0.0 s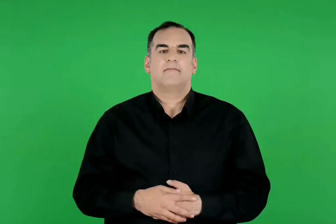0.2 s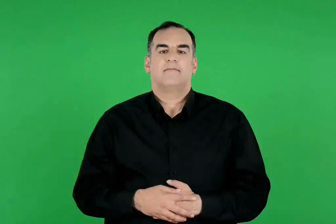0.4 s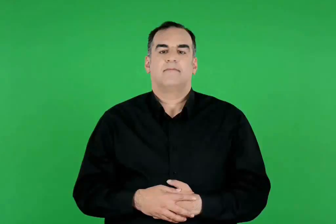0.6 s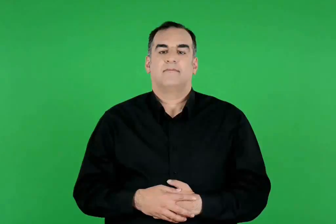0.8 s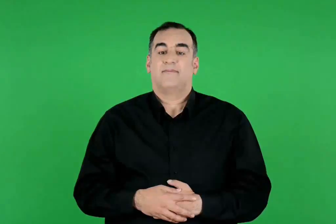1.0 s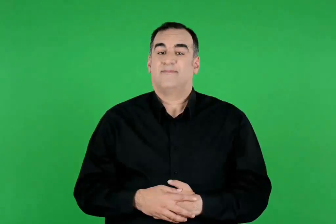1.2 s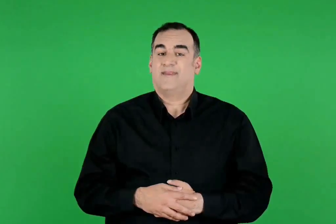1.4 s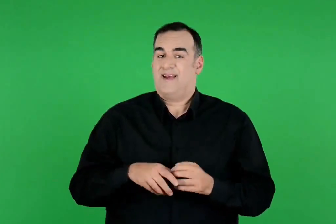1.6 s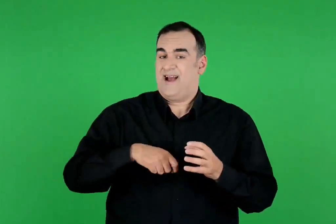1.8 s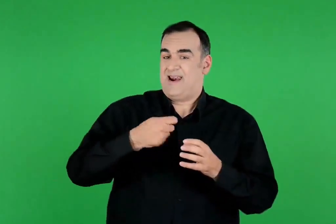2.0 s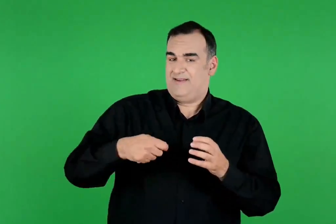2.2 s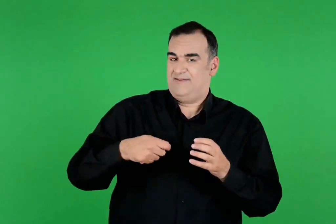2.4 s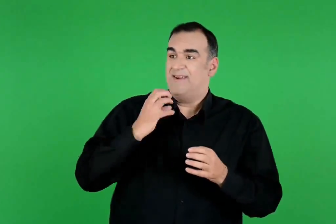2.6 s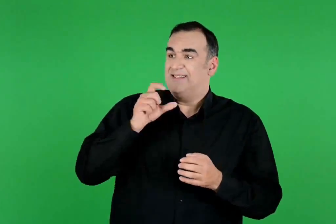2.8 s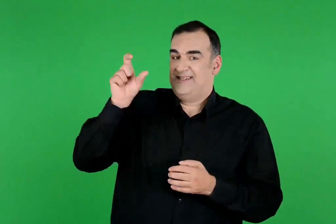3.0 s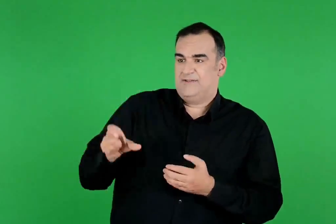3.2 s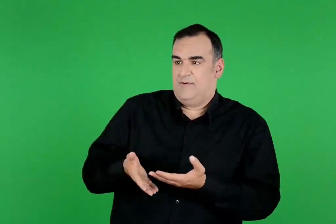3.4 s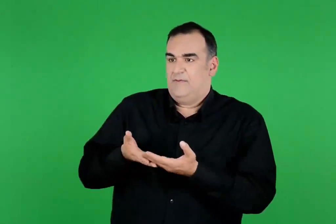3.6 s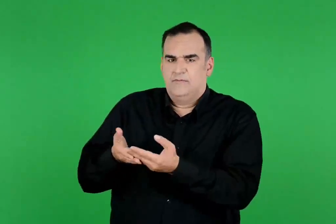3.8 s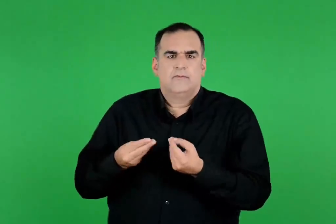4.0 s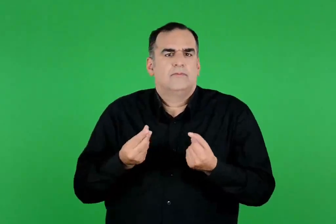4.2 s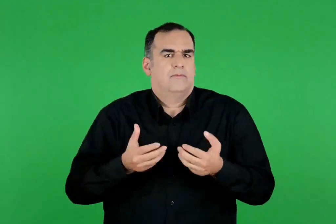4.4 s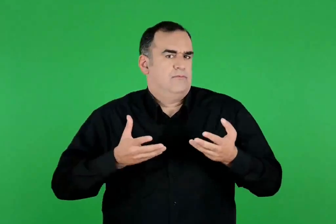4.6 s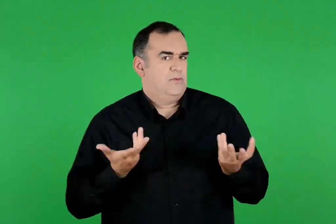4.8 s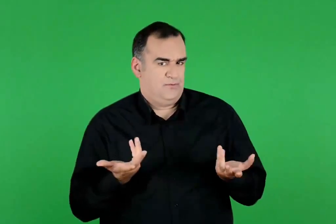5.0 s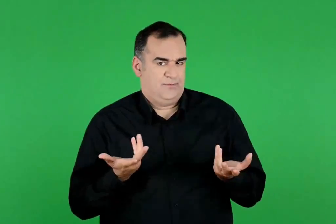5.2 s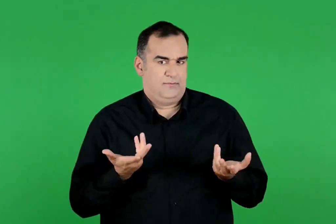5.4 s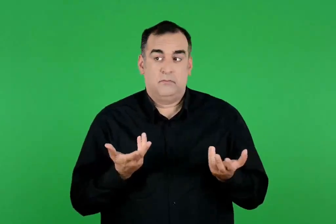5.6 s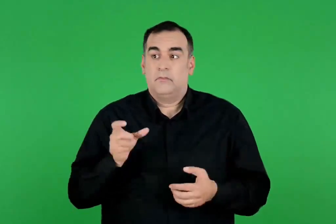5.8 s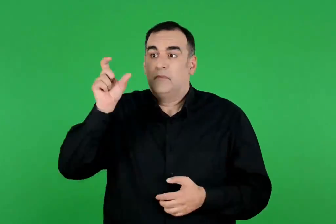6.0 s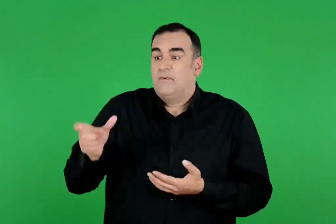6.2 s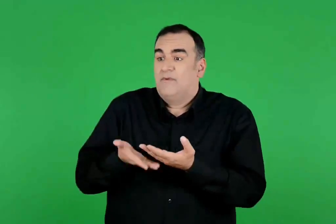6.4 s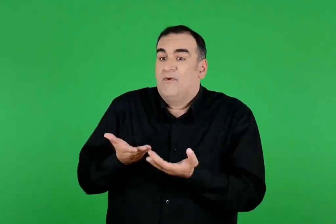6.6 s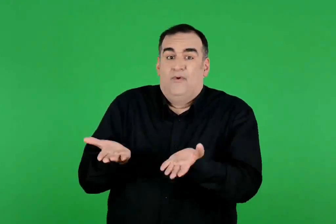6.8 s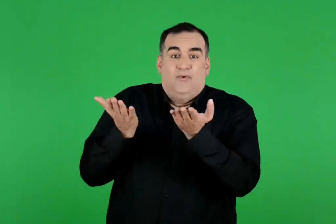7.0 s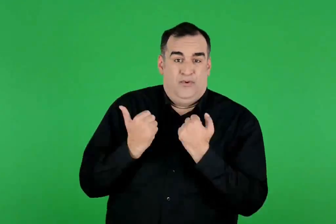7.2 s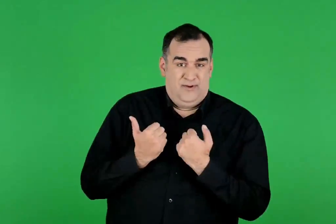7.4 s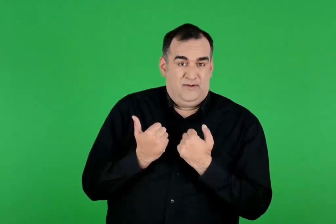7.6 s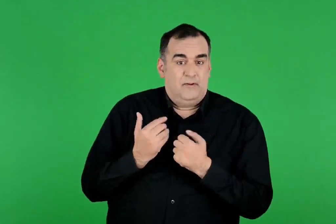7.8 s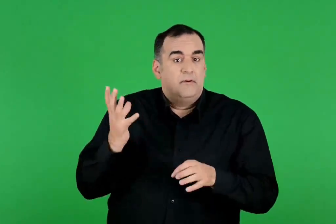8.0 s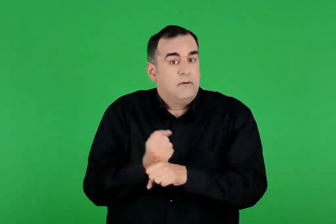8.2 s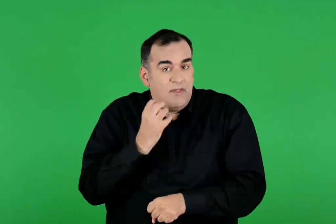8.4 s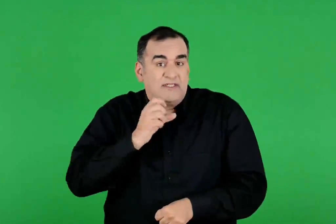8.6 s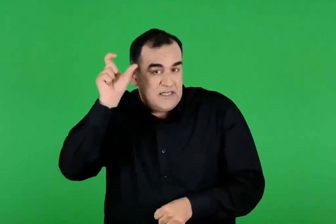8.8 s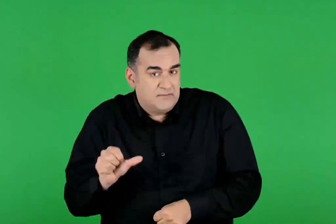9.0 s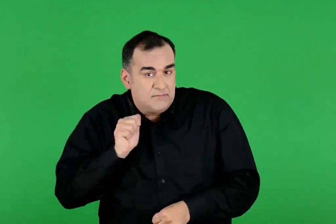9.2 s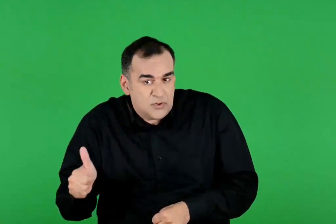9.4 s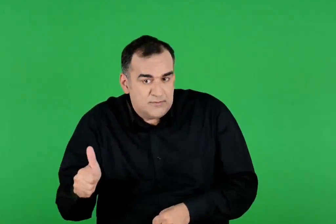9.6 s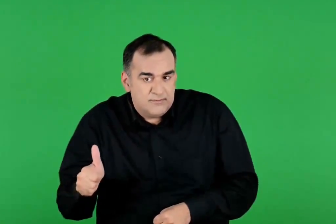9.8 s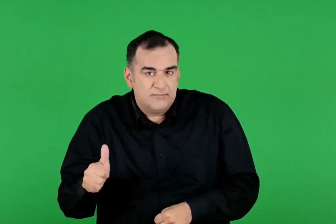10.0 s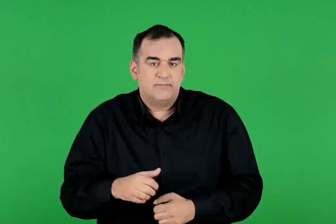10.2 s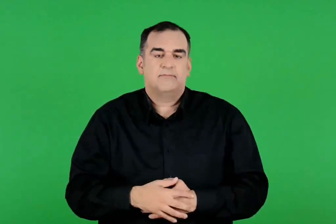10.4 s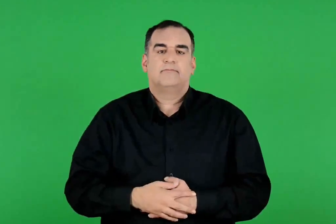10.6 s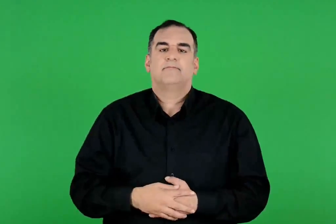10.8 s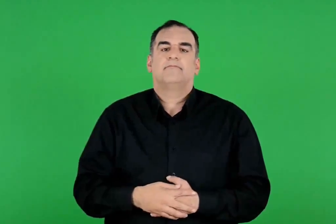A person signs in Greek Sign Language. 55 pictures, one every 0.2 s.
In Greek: με ποιο τρόπο η αριάδνη βοήθησε τον θησέα ; θα τα κατάφερνε ο θησέας χωρίς τη βοήθειά της ;
